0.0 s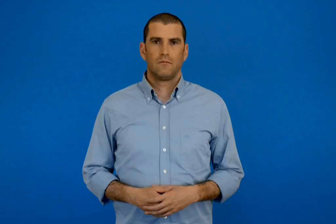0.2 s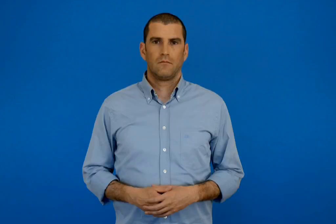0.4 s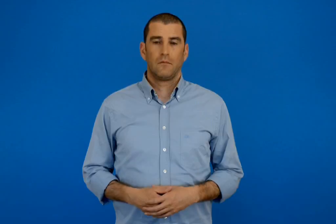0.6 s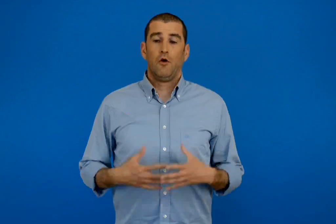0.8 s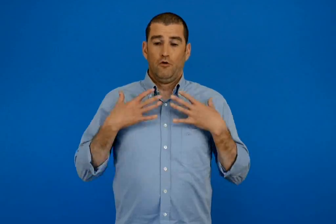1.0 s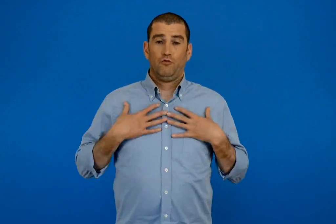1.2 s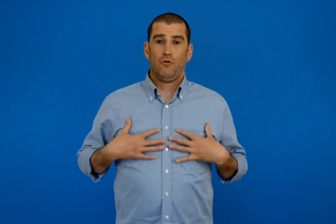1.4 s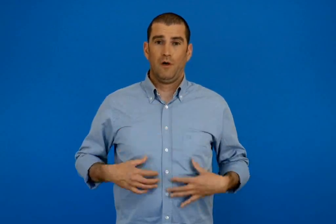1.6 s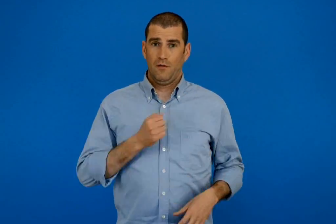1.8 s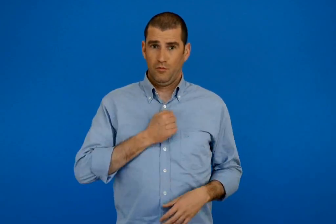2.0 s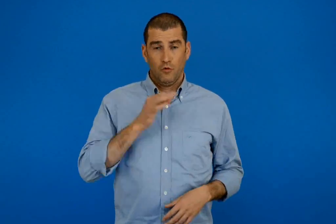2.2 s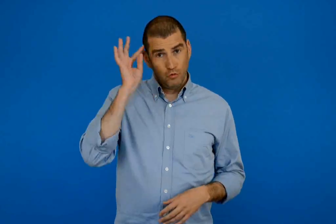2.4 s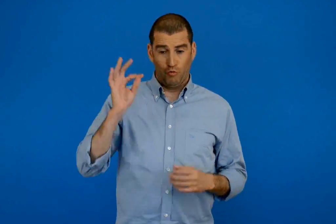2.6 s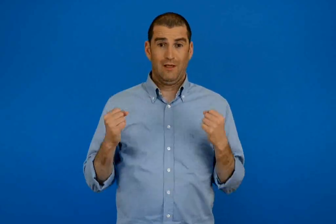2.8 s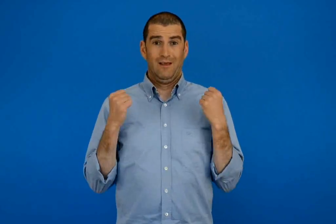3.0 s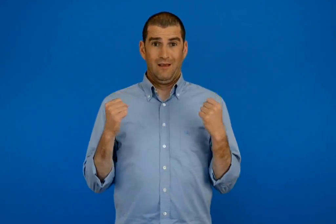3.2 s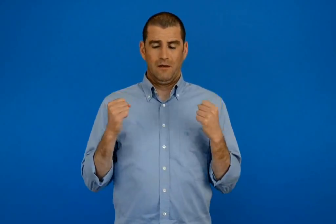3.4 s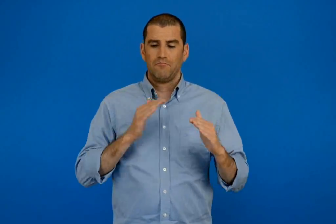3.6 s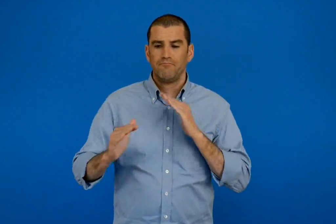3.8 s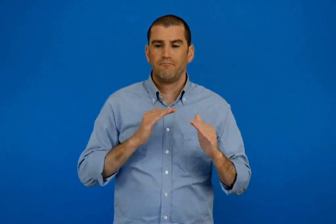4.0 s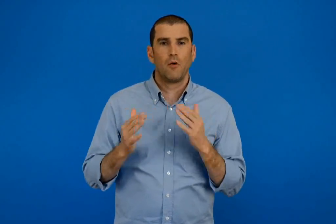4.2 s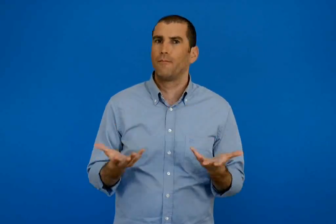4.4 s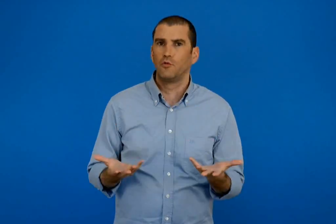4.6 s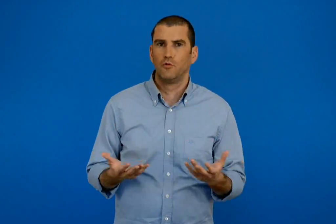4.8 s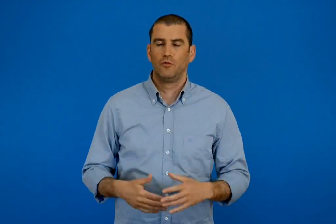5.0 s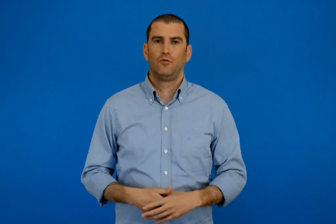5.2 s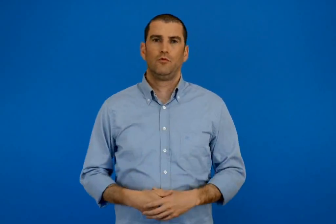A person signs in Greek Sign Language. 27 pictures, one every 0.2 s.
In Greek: πως φροντίζω το σώμα μου για να είμαι υγιής ;
